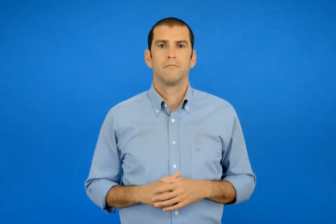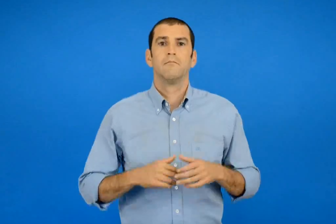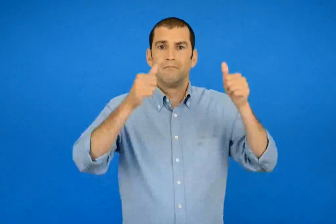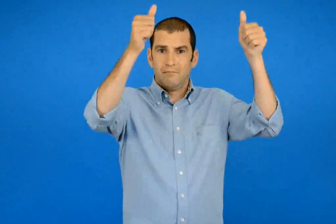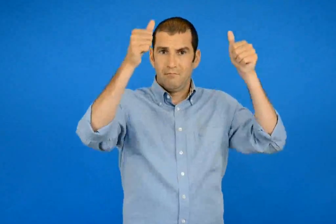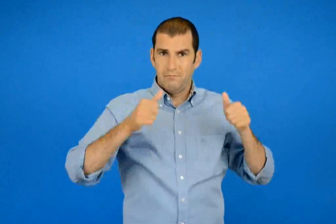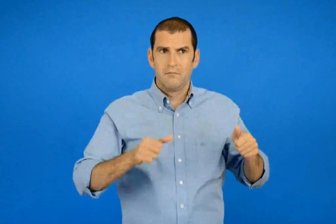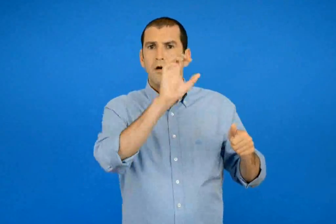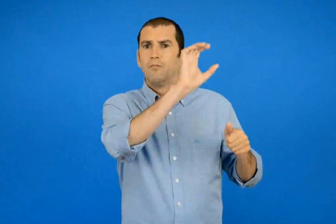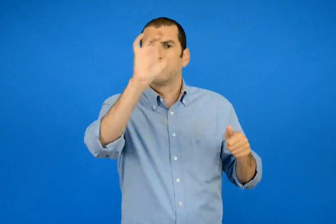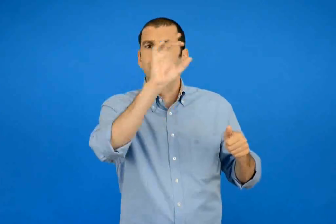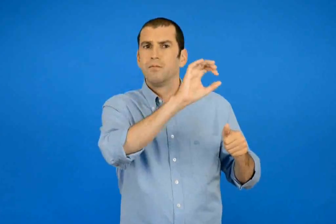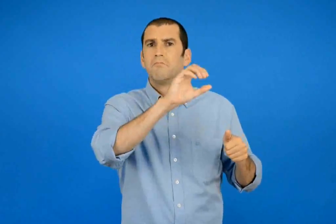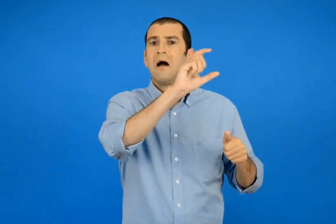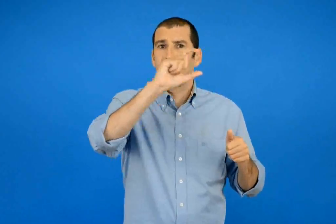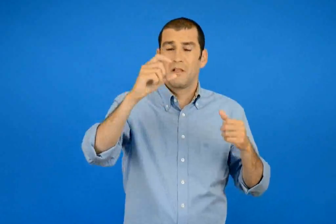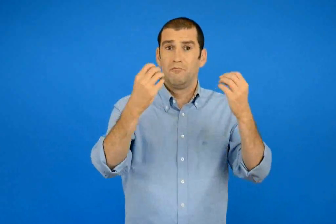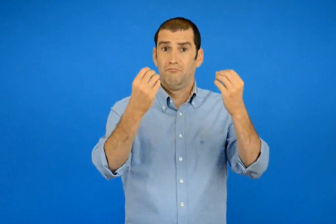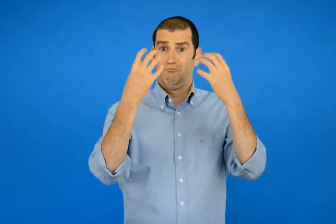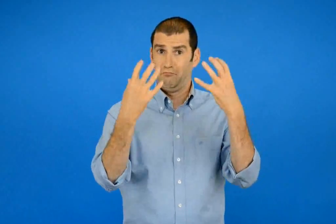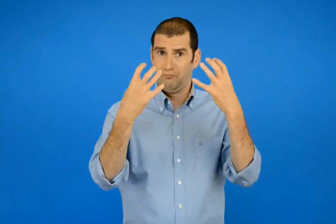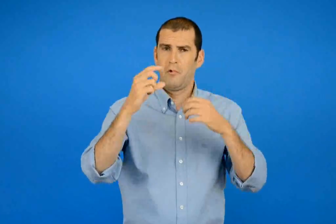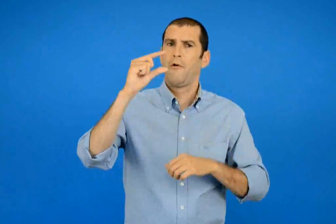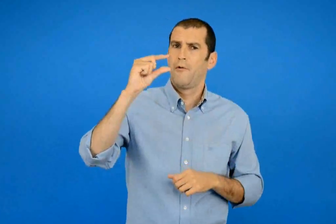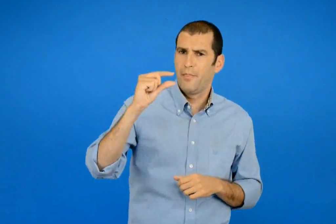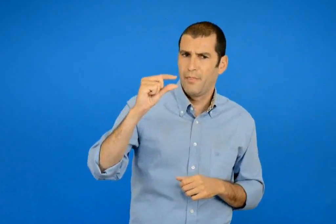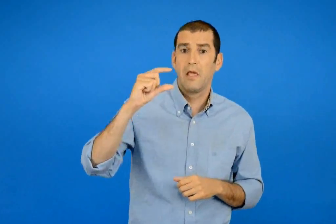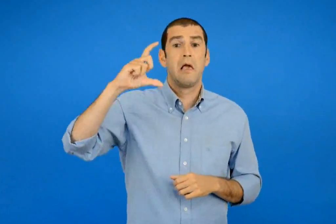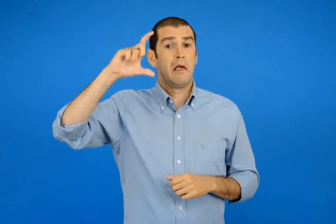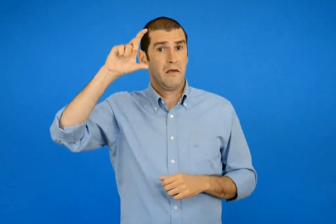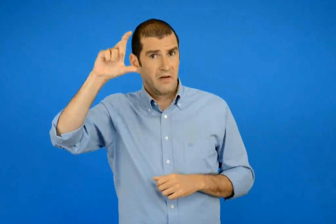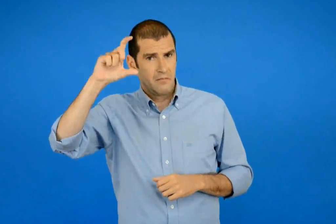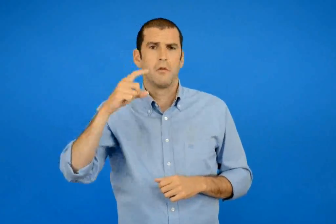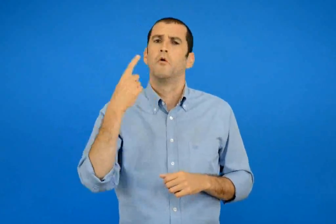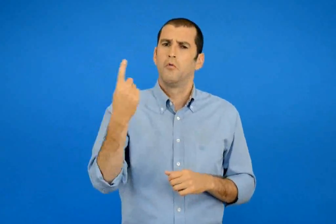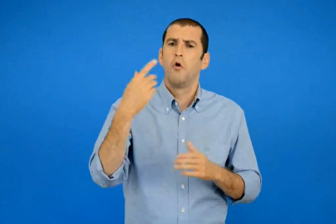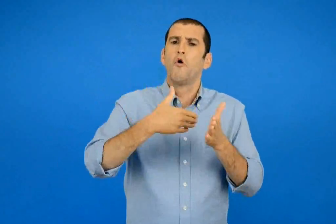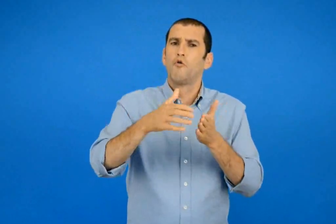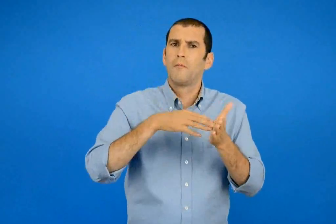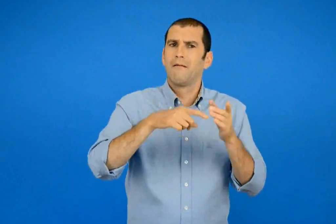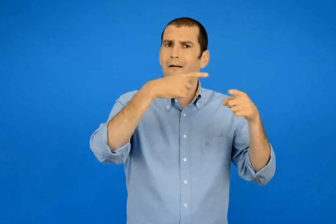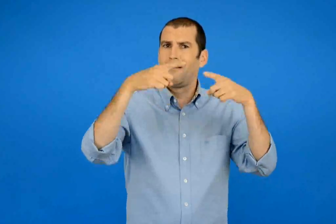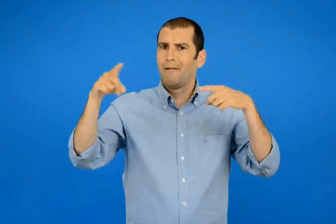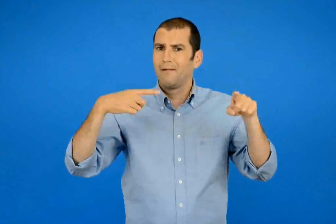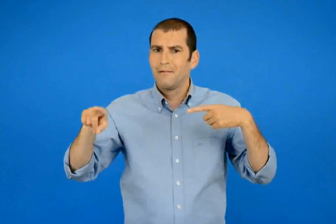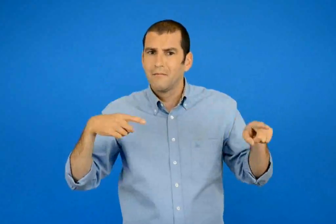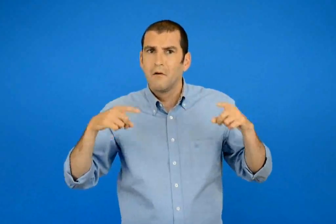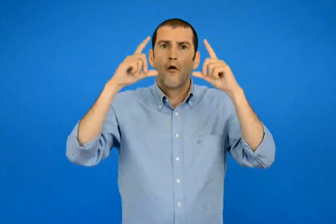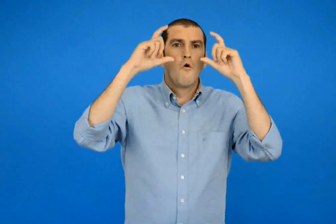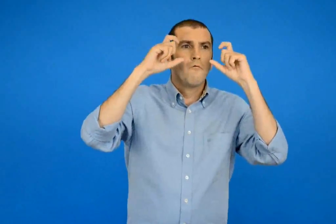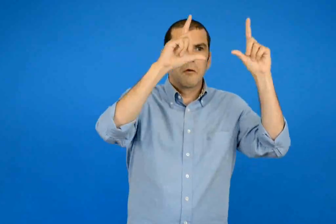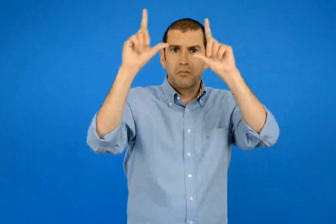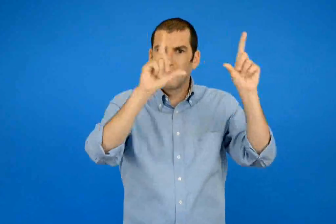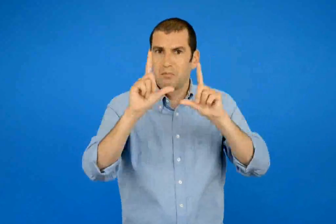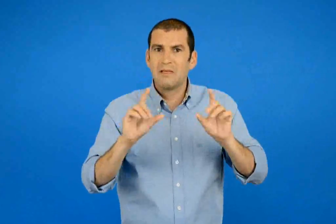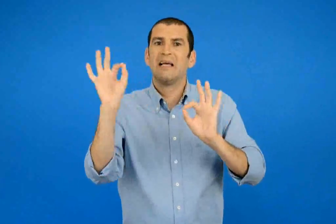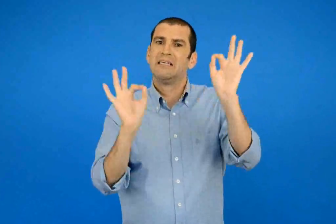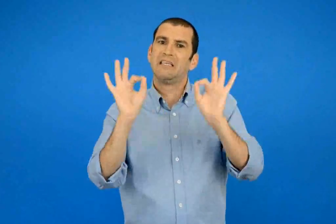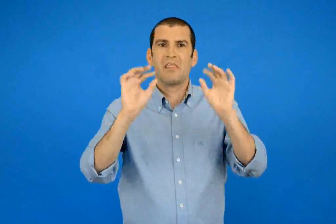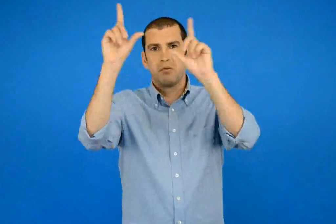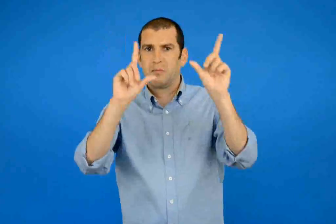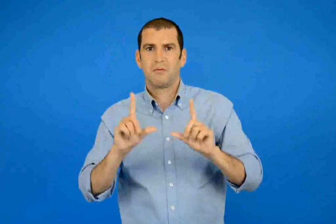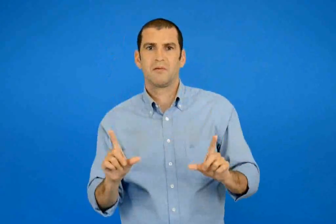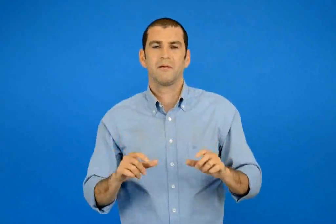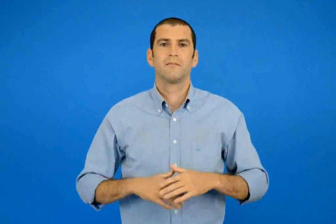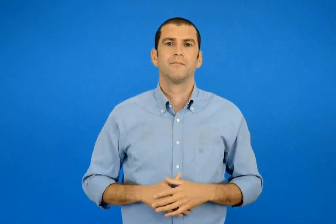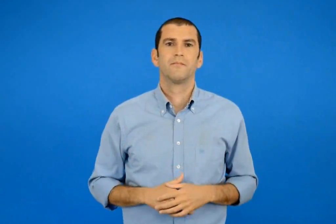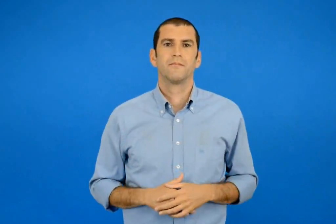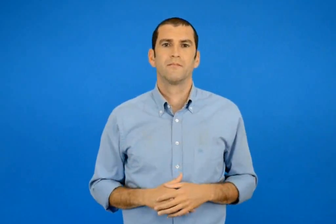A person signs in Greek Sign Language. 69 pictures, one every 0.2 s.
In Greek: είναι γραμμένη με έντονα γράμματα πεζά και κεφάλαια συχνά έχει διαφορά χρώματα φωτογραφίες η σχέδια
